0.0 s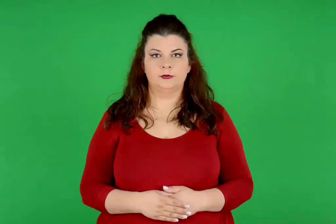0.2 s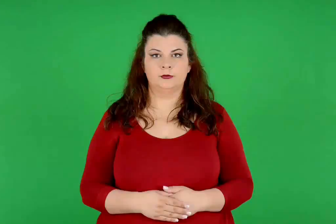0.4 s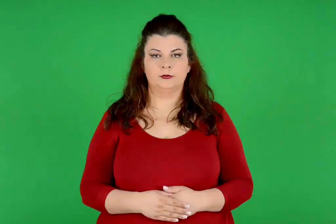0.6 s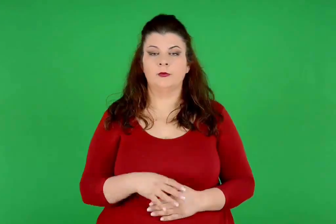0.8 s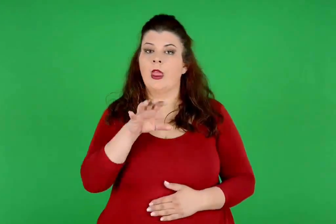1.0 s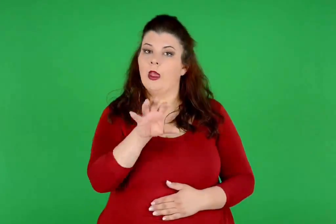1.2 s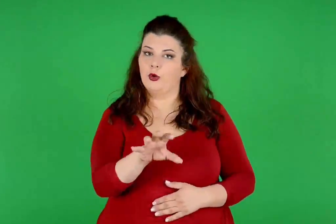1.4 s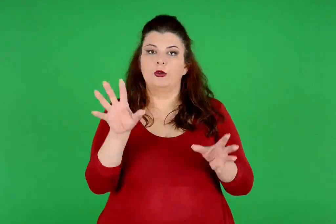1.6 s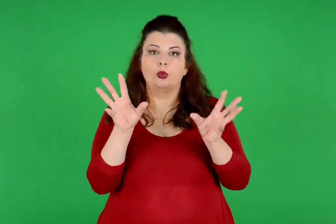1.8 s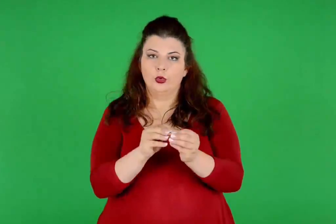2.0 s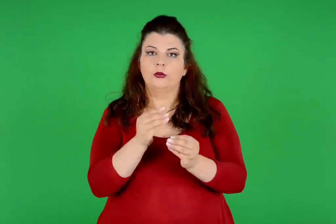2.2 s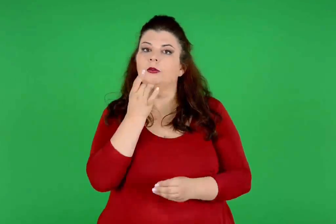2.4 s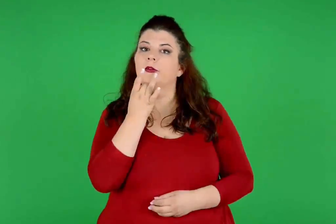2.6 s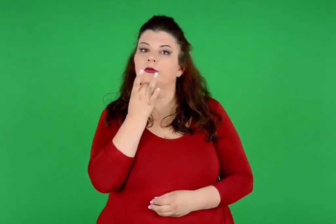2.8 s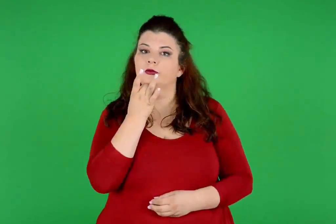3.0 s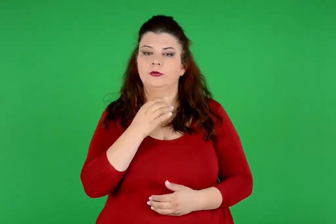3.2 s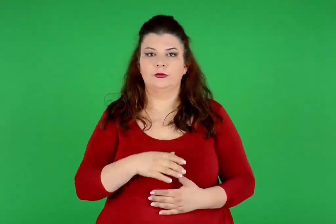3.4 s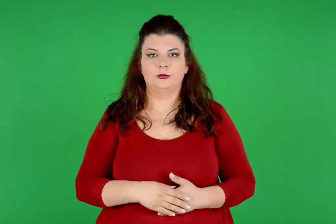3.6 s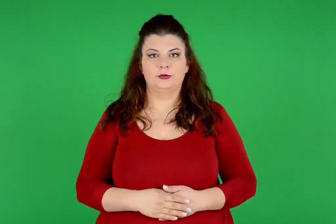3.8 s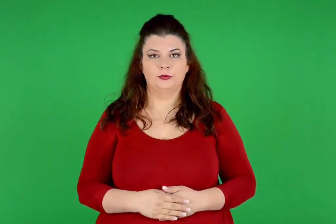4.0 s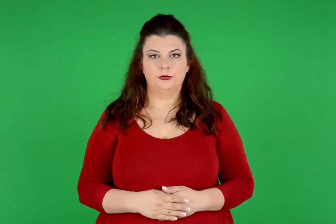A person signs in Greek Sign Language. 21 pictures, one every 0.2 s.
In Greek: εποχή του λίθου
